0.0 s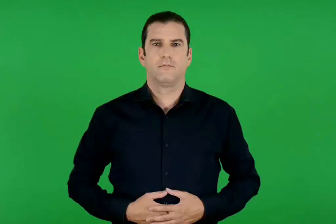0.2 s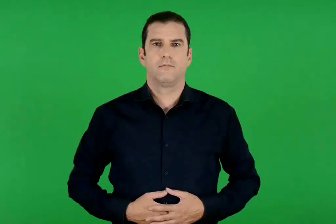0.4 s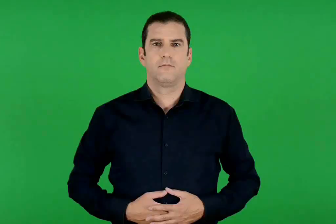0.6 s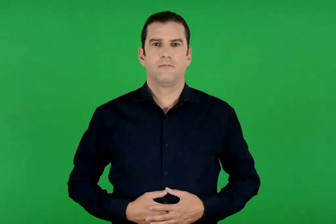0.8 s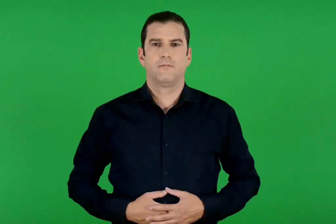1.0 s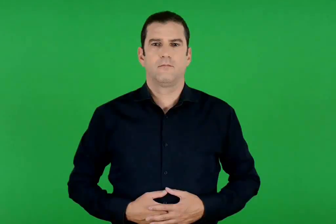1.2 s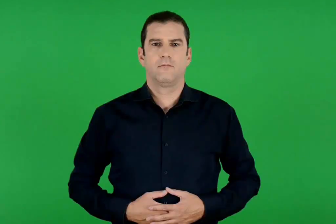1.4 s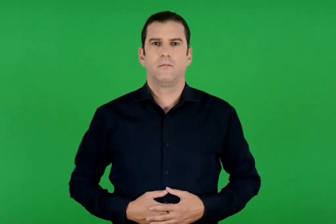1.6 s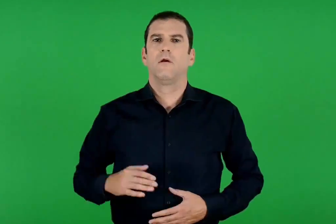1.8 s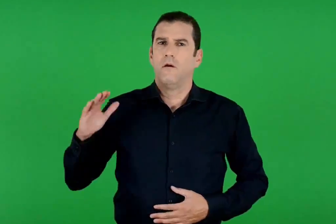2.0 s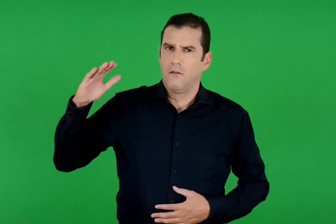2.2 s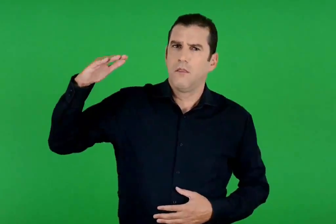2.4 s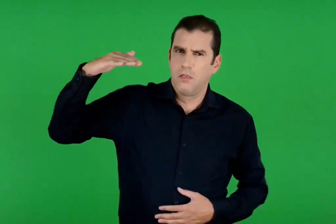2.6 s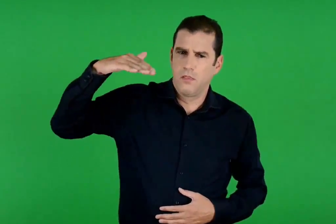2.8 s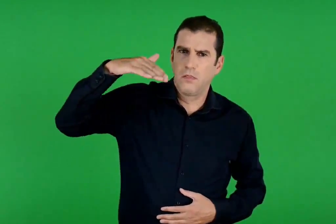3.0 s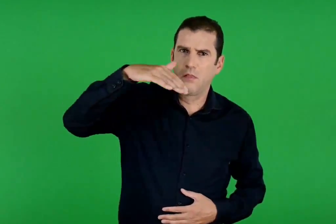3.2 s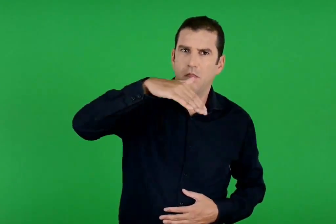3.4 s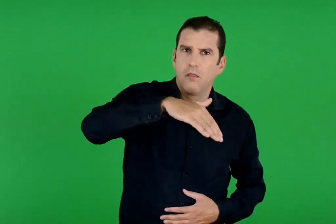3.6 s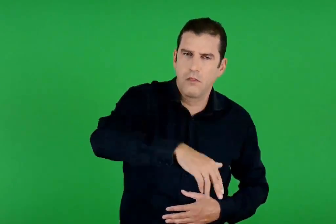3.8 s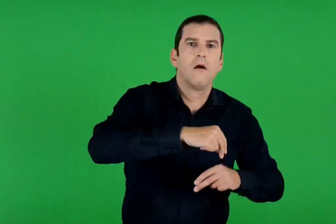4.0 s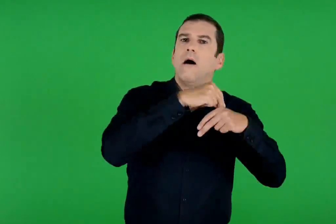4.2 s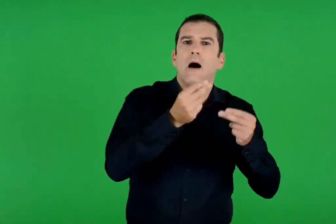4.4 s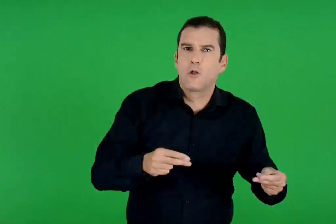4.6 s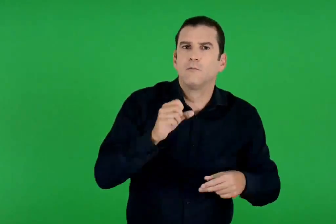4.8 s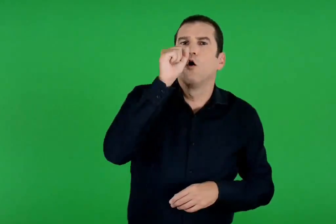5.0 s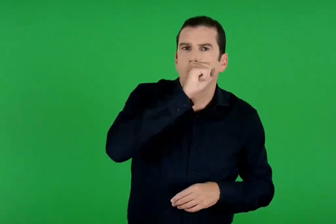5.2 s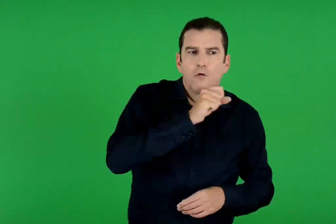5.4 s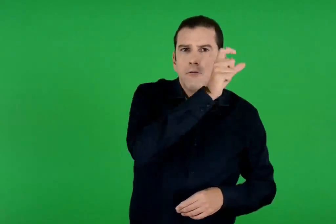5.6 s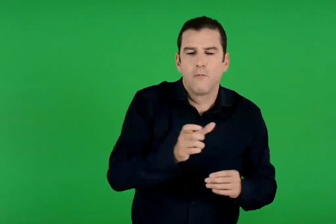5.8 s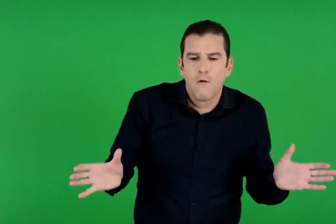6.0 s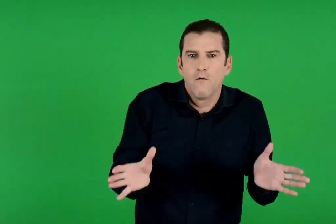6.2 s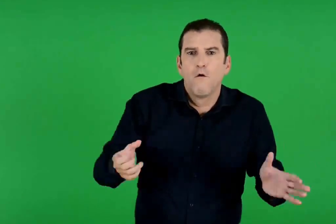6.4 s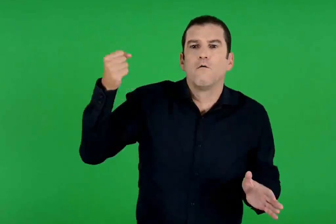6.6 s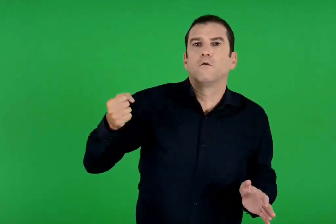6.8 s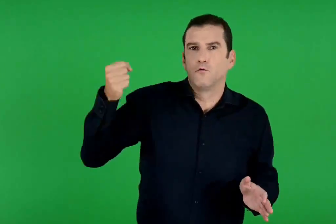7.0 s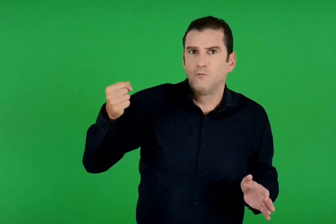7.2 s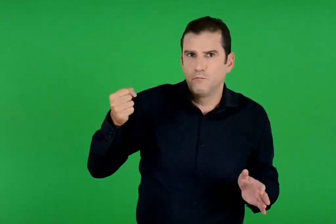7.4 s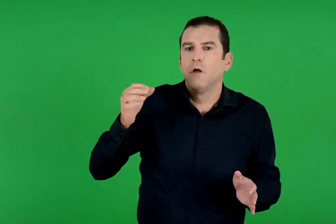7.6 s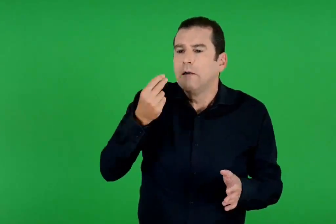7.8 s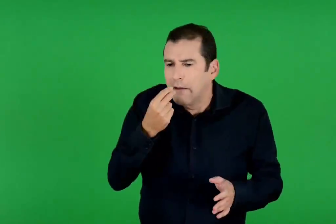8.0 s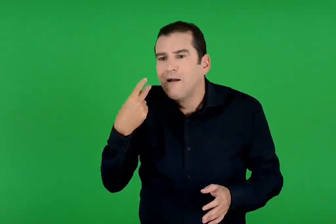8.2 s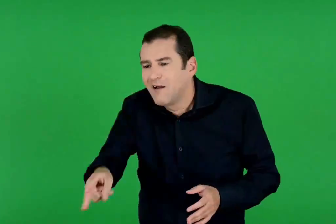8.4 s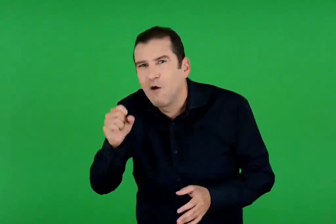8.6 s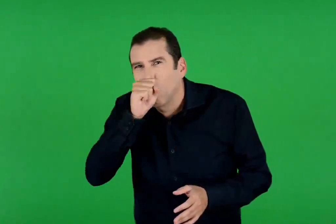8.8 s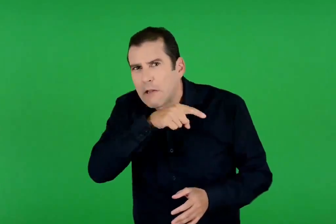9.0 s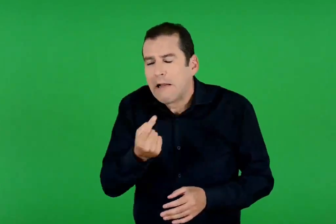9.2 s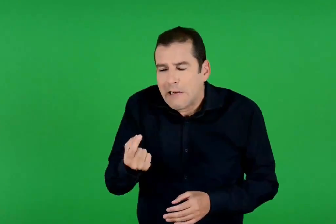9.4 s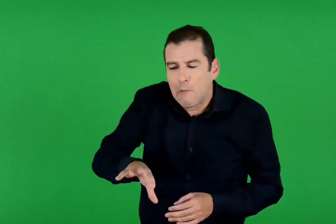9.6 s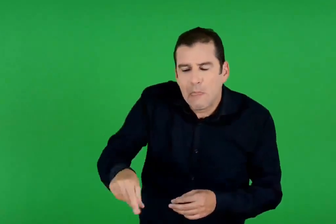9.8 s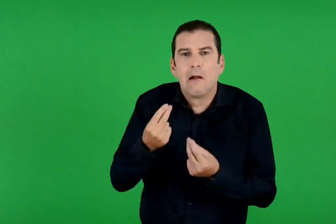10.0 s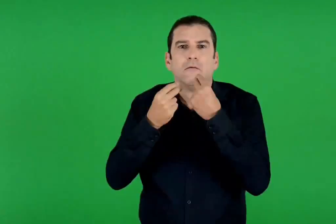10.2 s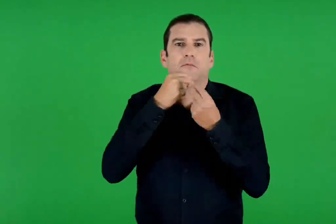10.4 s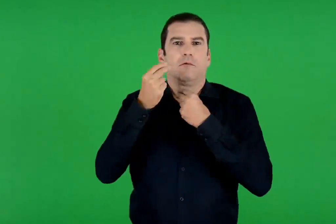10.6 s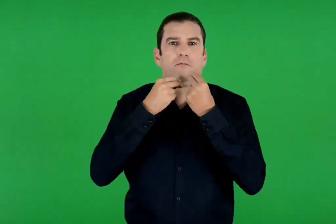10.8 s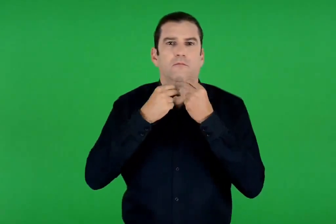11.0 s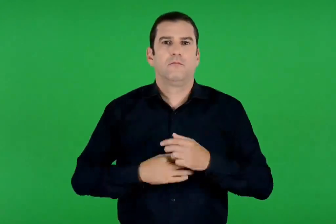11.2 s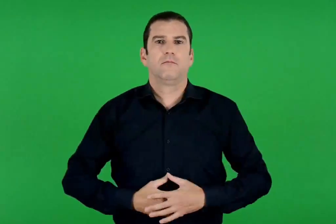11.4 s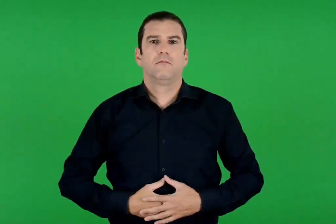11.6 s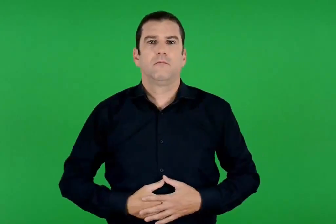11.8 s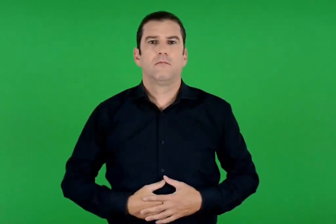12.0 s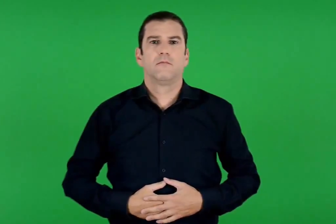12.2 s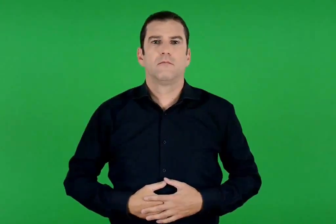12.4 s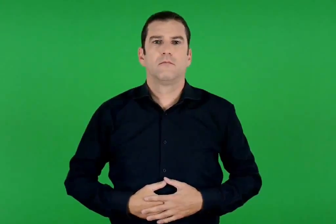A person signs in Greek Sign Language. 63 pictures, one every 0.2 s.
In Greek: έφτασε στο σημείο να βόσκει γουρούνια για να τρώει κι αυτός λίγη από την τροφή τους
